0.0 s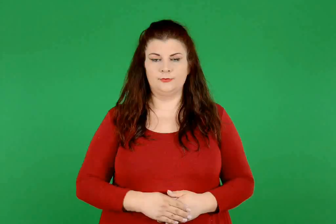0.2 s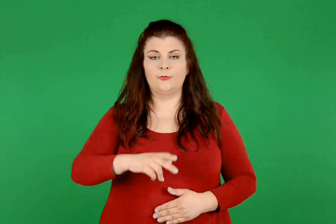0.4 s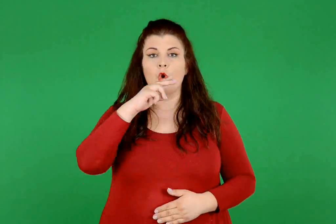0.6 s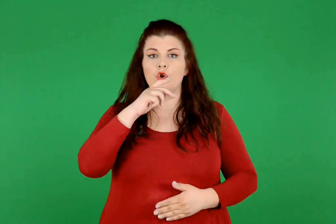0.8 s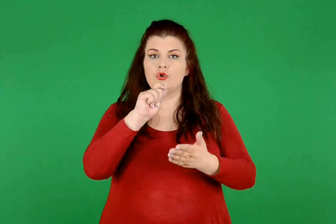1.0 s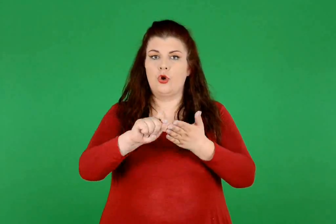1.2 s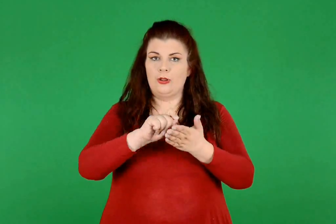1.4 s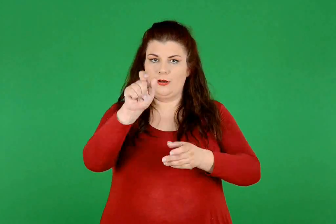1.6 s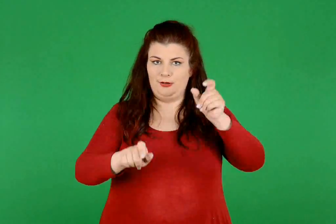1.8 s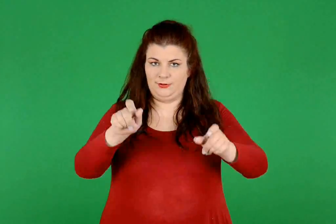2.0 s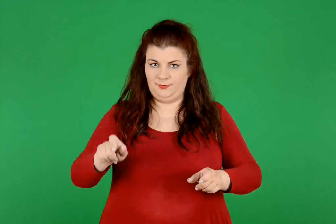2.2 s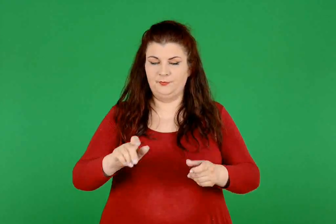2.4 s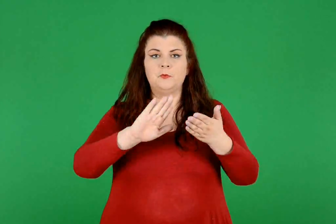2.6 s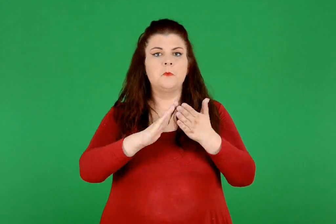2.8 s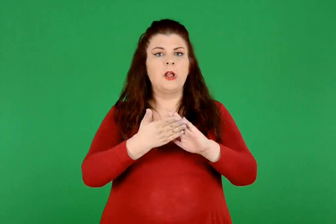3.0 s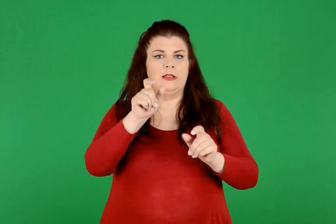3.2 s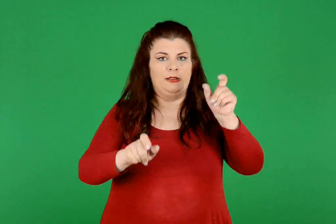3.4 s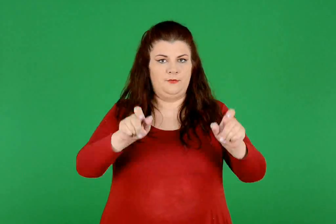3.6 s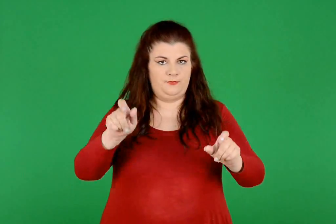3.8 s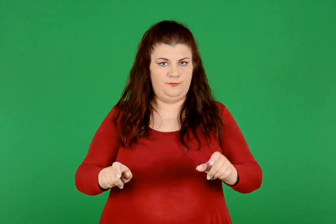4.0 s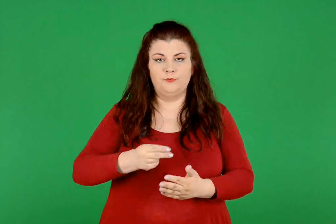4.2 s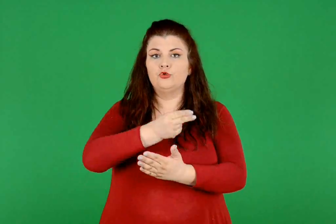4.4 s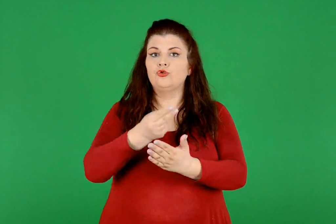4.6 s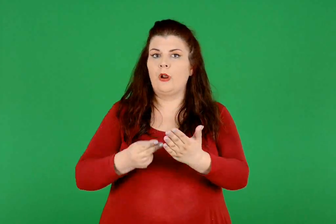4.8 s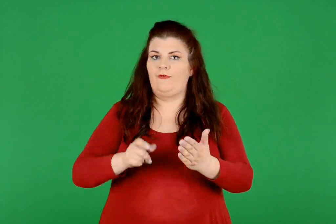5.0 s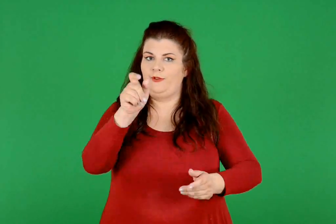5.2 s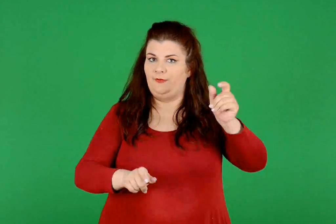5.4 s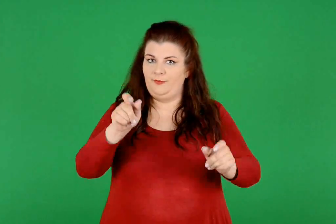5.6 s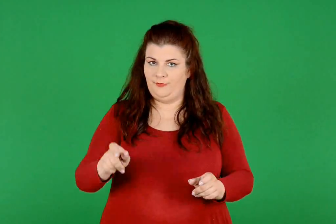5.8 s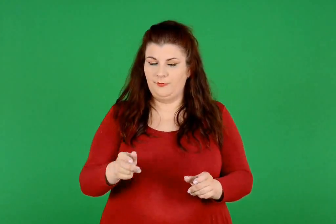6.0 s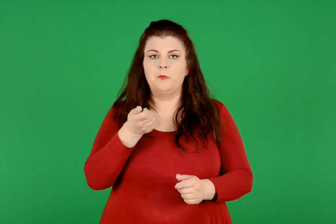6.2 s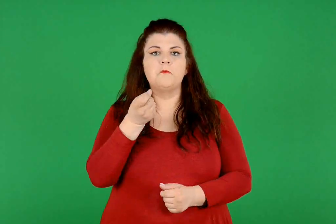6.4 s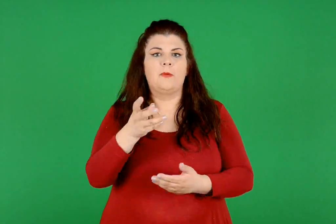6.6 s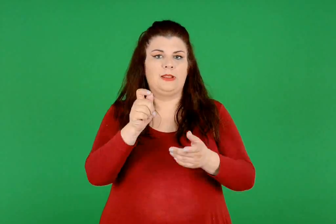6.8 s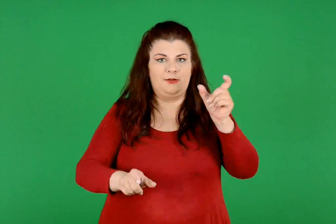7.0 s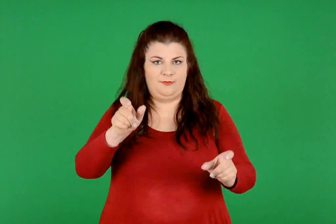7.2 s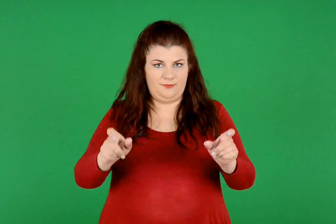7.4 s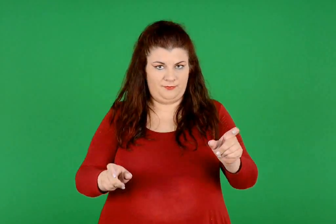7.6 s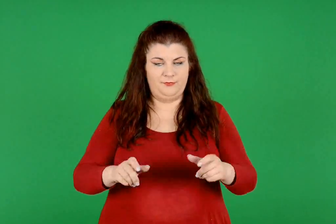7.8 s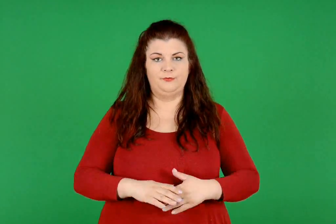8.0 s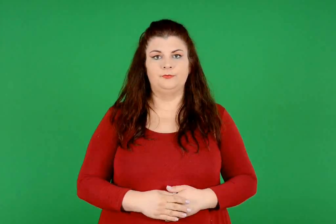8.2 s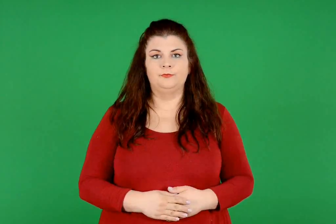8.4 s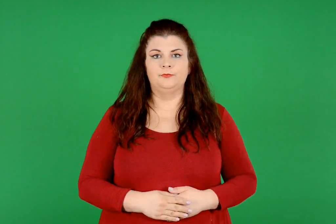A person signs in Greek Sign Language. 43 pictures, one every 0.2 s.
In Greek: λογοτέχνες , πρακτικοί , ζωγράφοι και μαθηματικοί
